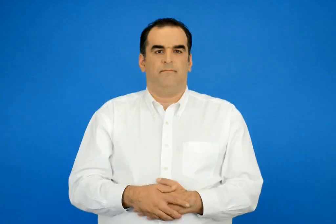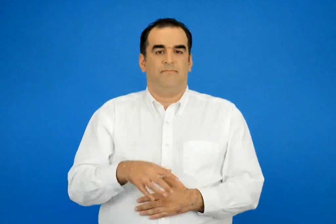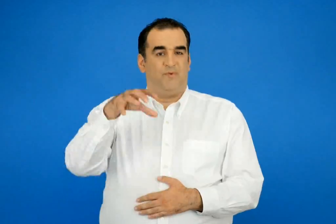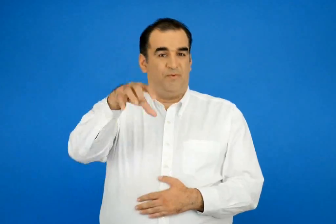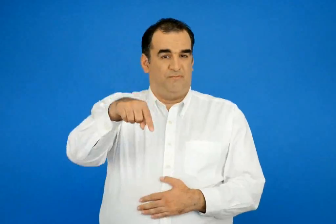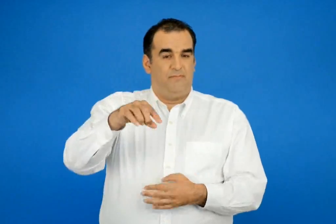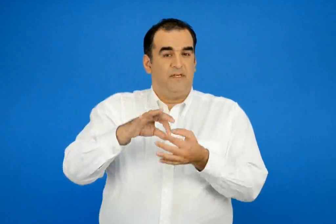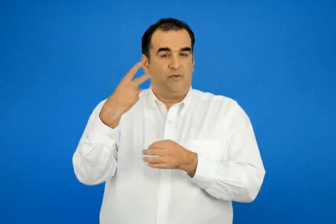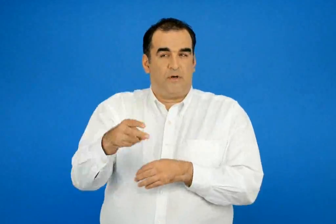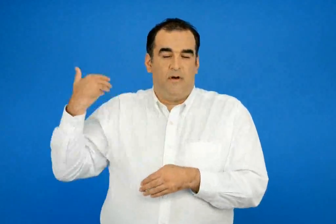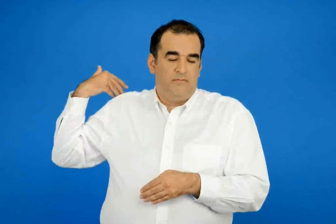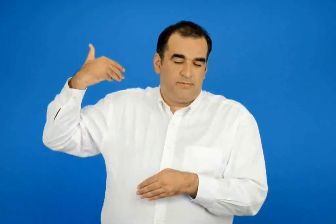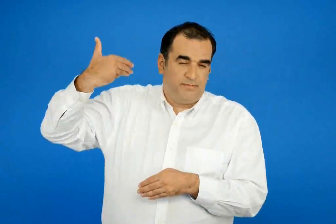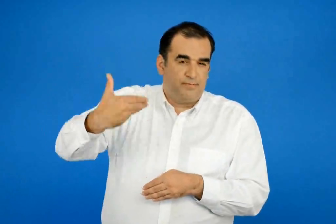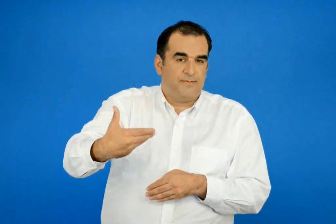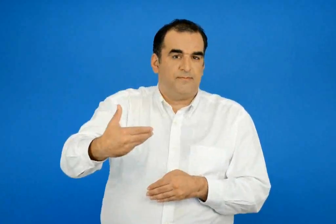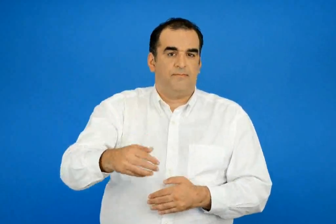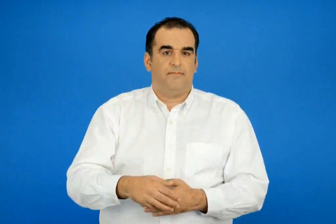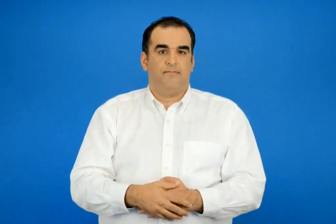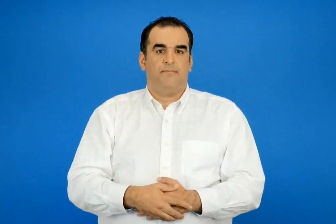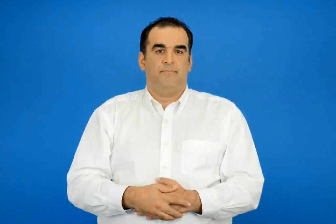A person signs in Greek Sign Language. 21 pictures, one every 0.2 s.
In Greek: την ιστορία αυτού του τόπου
